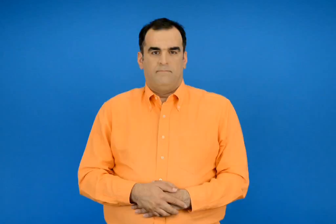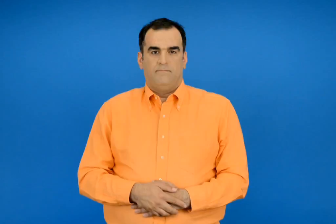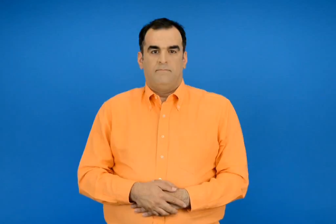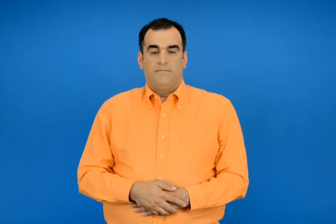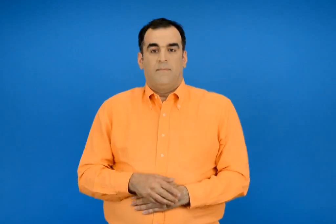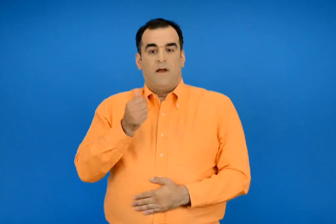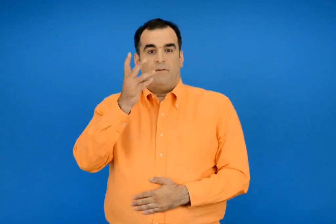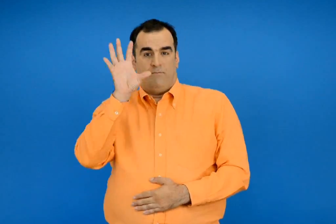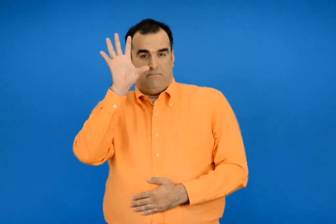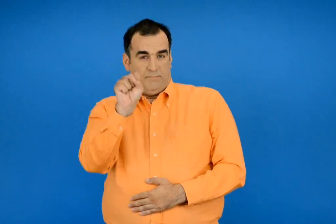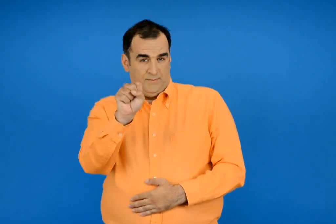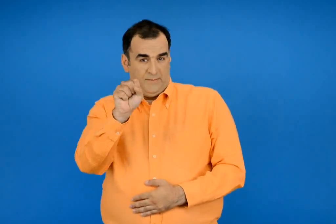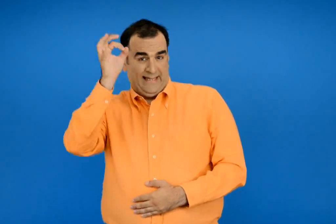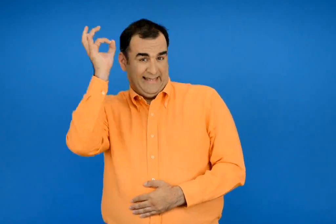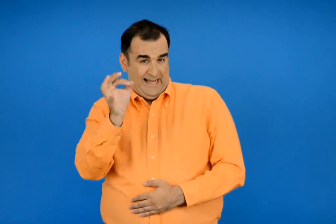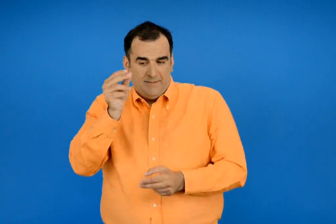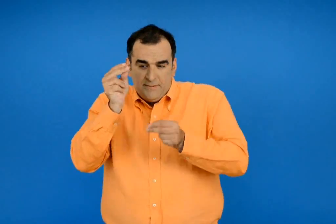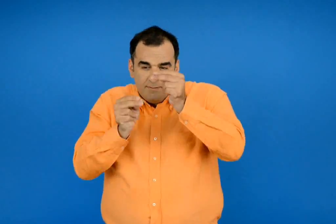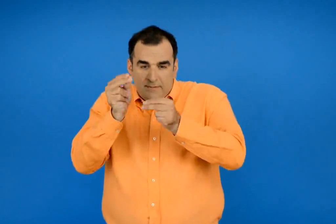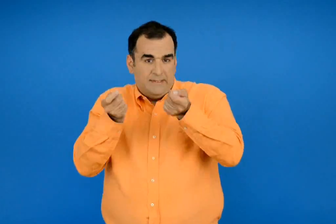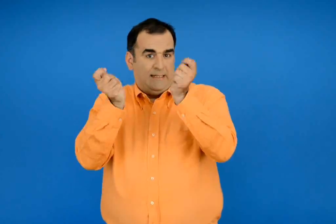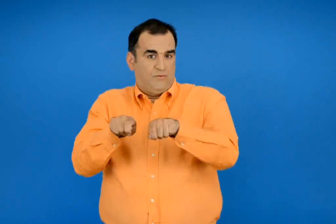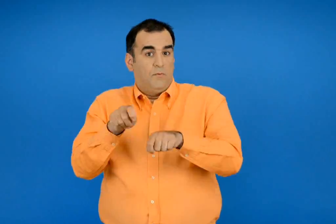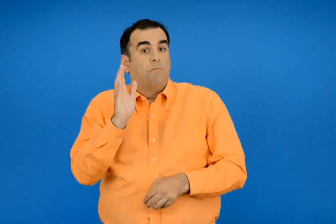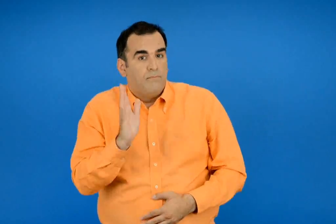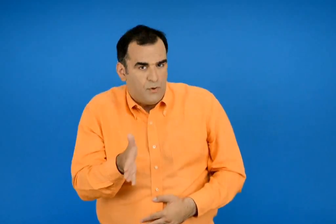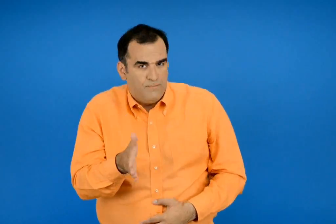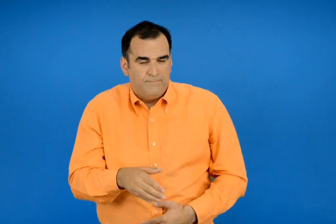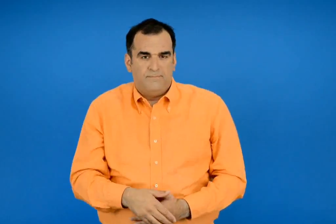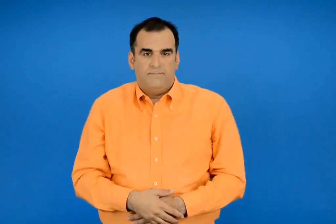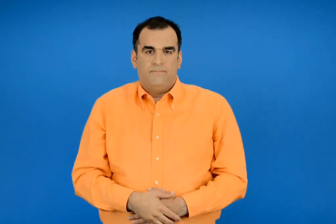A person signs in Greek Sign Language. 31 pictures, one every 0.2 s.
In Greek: μπορώ να υπολογίσω ακριβώς χωρίς να μετρήσω ;
